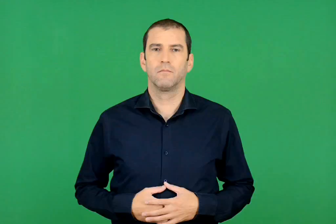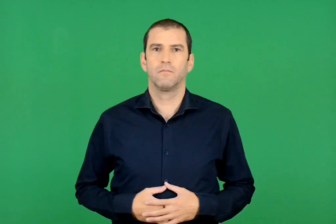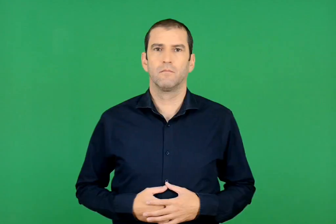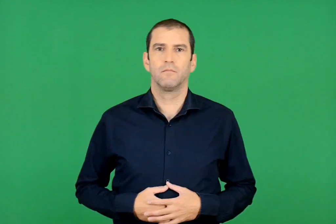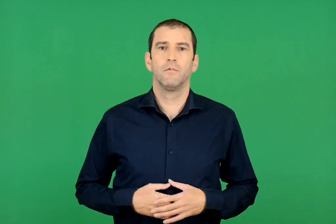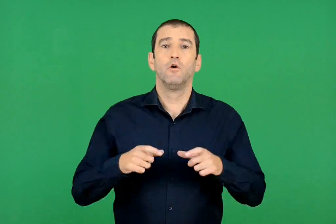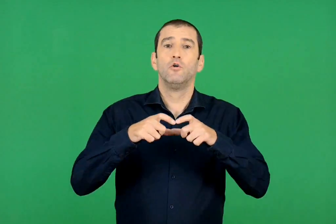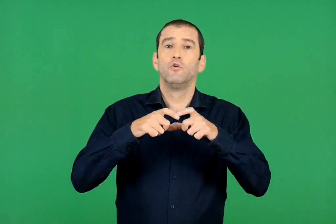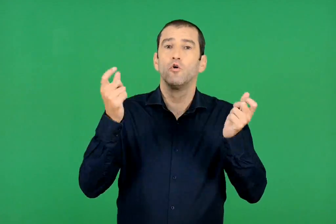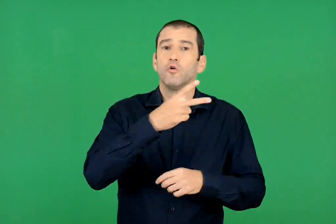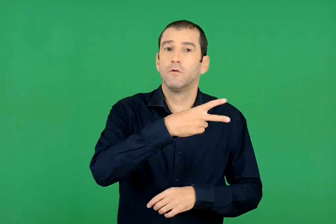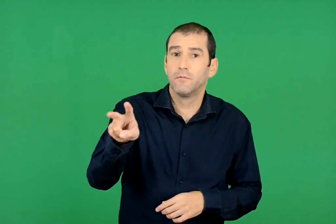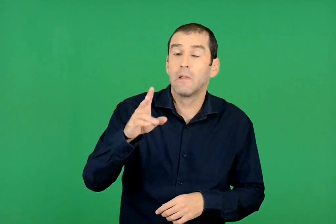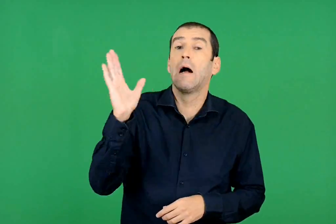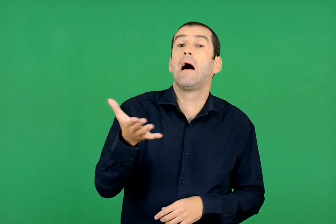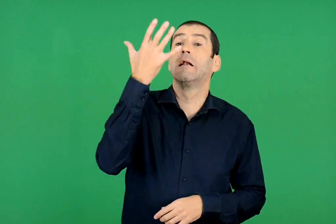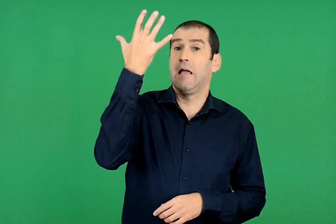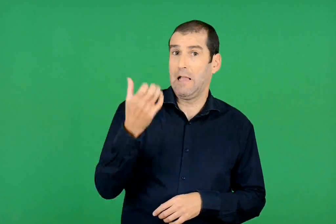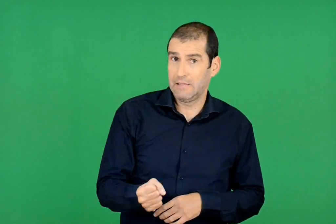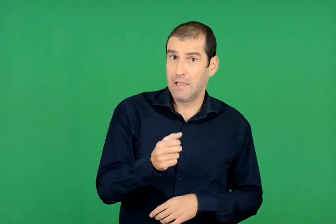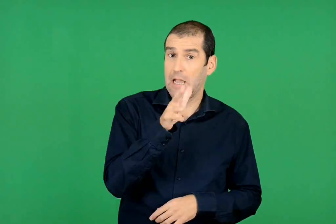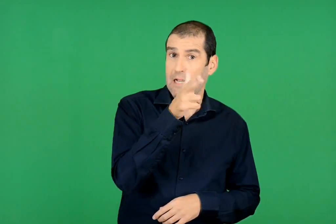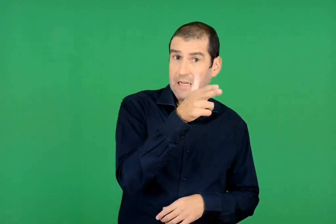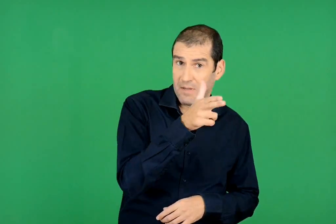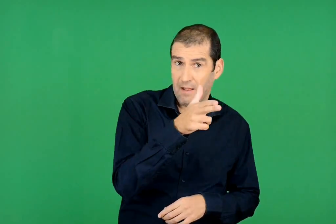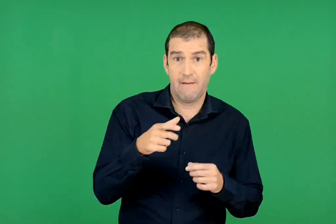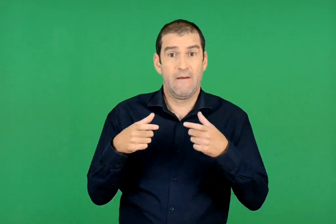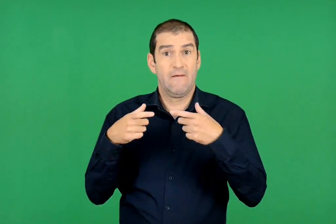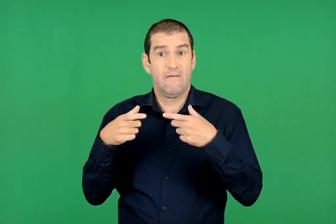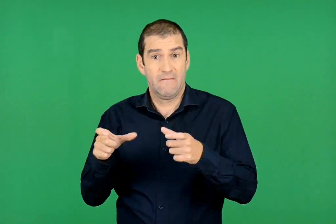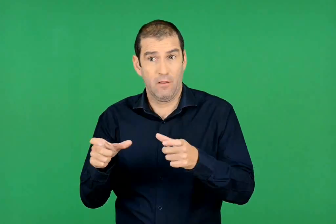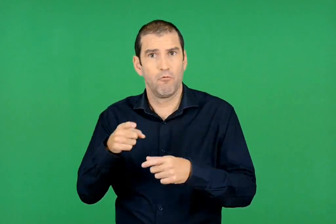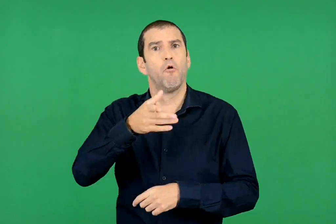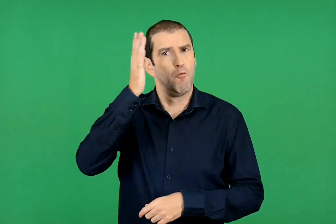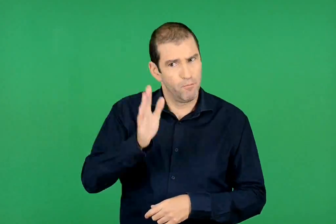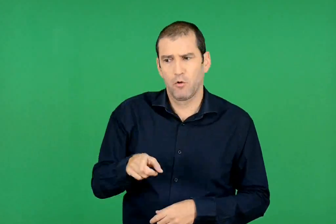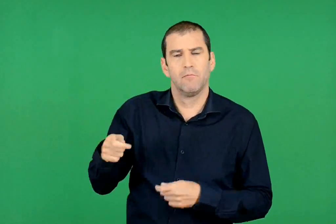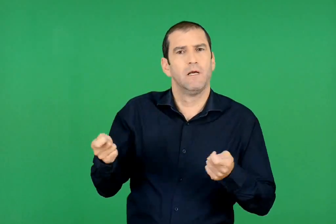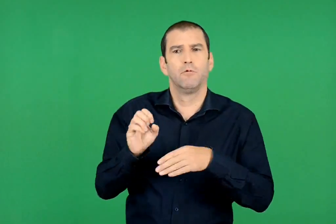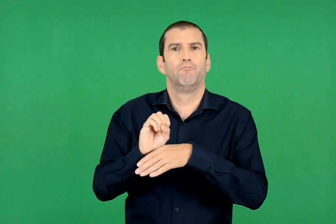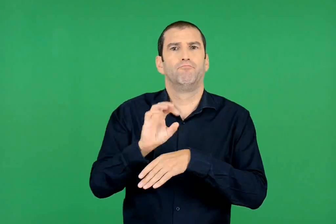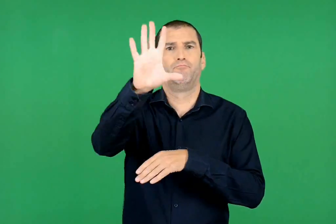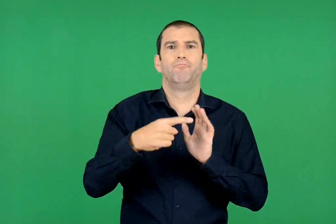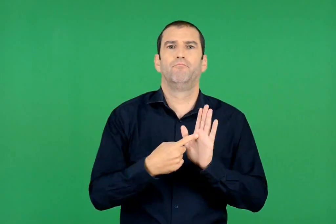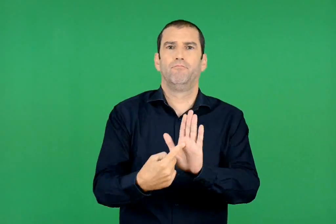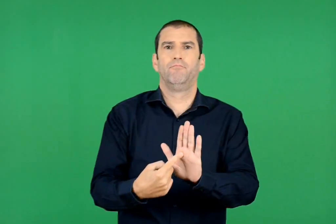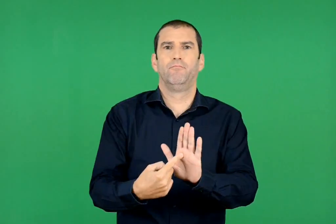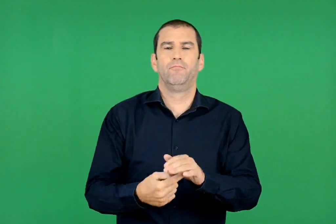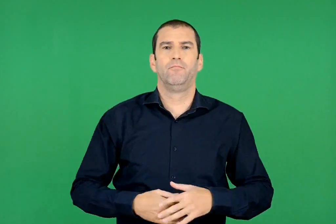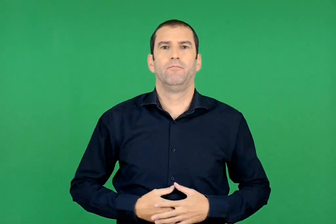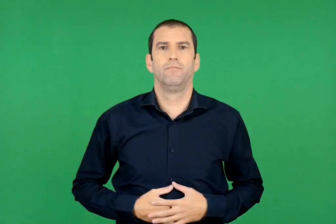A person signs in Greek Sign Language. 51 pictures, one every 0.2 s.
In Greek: αν υπάρχουν στο σχολείο σας κάμερα και βίντεο , μπορείτε να τα χρησιμοποιήσετε για την προβολή τους
